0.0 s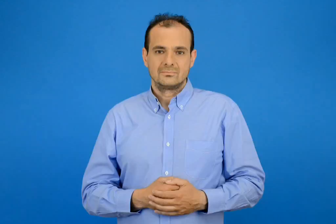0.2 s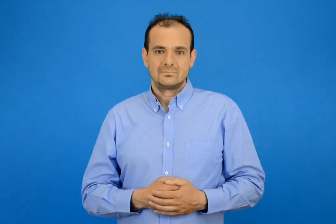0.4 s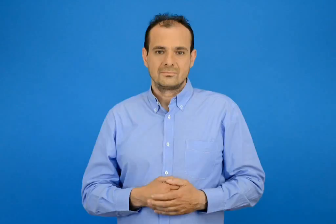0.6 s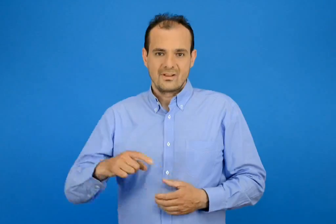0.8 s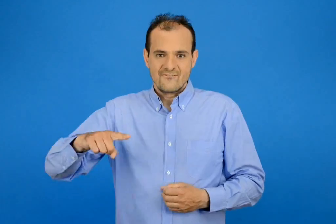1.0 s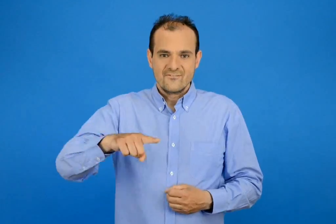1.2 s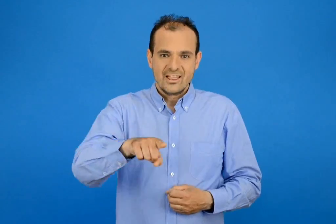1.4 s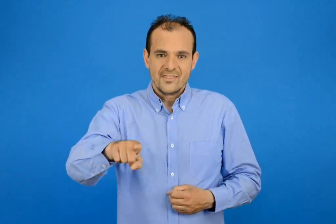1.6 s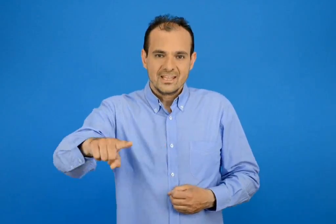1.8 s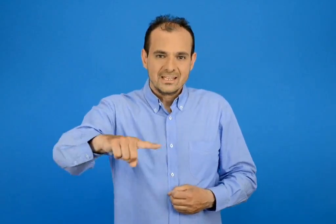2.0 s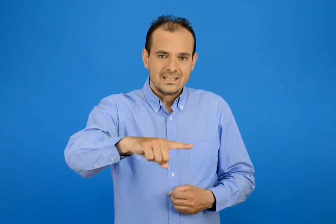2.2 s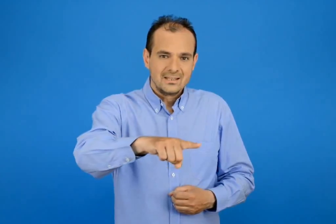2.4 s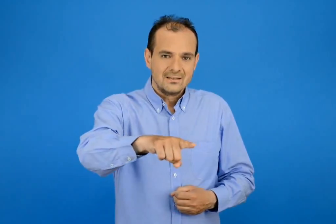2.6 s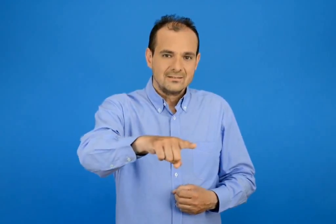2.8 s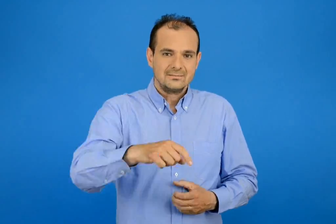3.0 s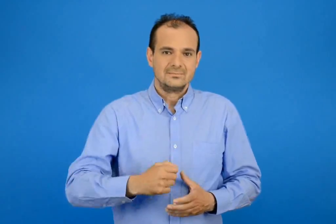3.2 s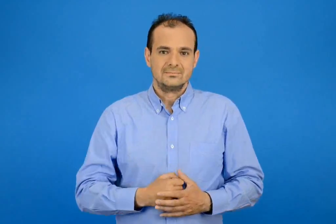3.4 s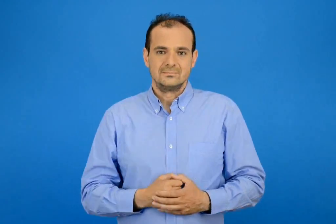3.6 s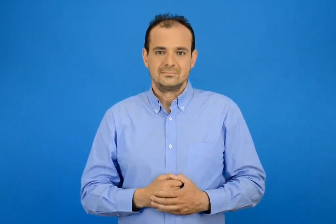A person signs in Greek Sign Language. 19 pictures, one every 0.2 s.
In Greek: φίδι
